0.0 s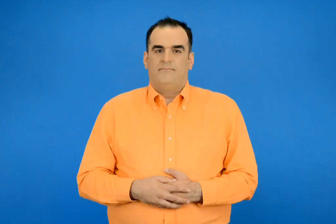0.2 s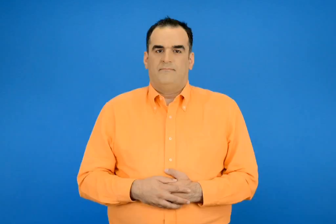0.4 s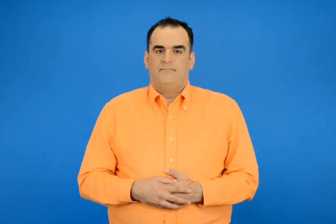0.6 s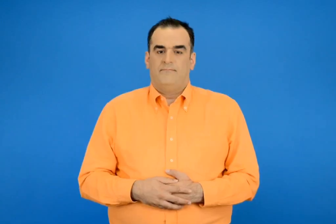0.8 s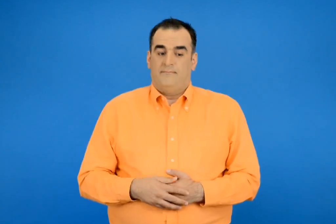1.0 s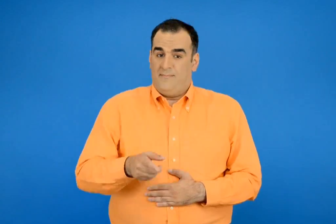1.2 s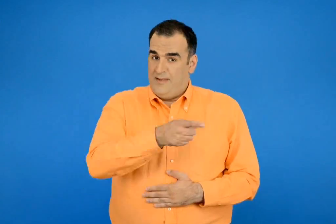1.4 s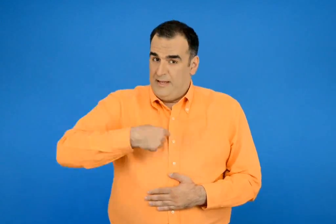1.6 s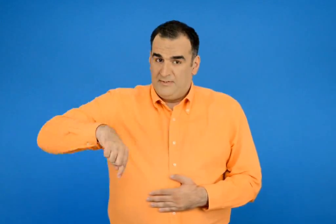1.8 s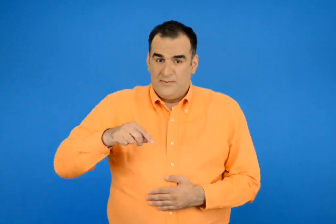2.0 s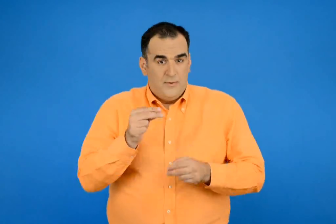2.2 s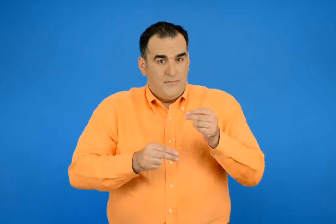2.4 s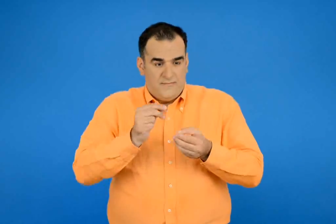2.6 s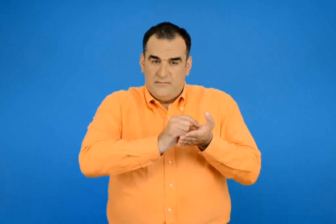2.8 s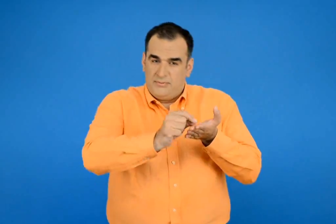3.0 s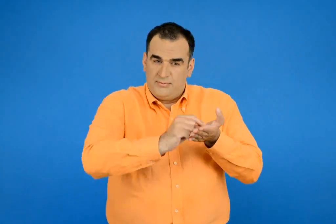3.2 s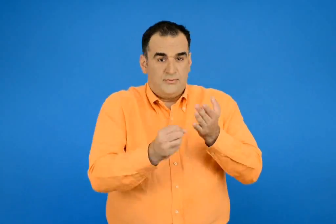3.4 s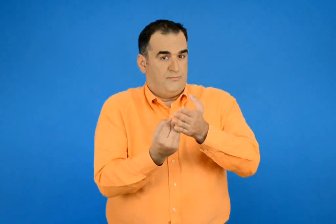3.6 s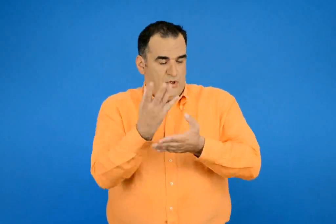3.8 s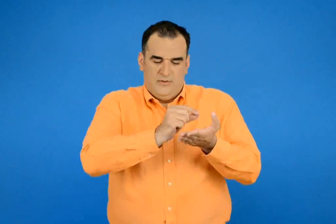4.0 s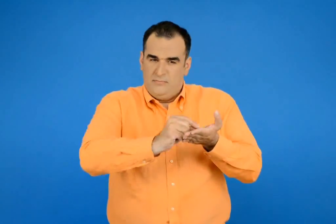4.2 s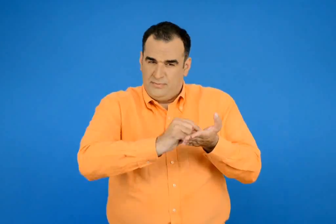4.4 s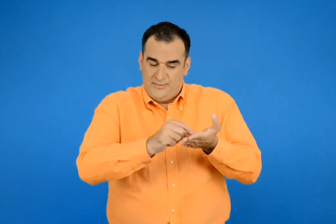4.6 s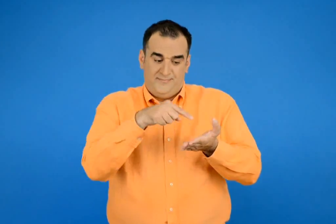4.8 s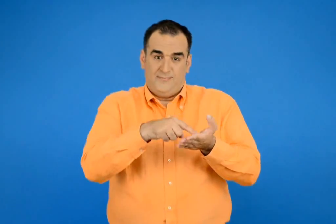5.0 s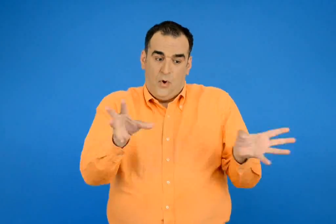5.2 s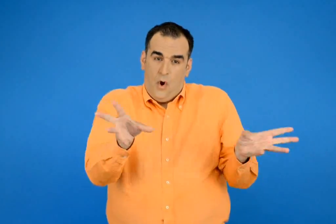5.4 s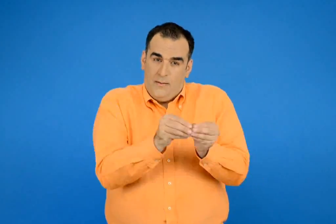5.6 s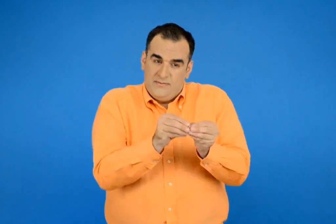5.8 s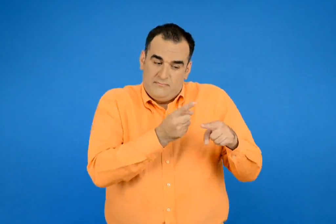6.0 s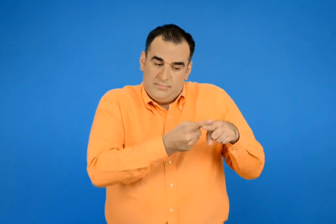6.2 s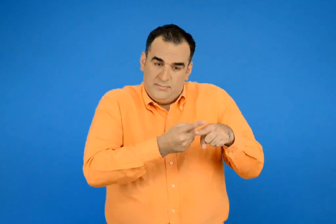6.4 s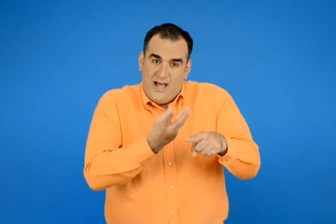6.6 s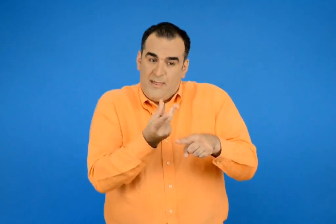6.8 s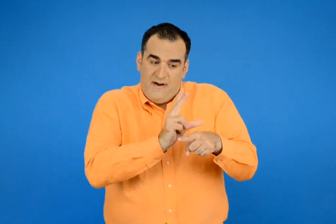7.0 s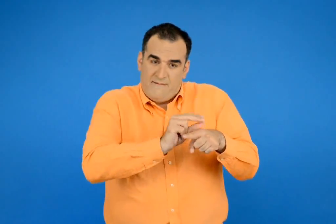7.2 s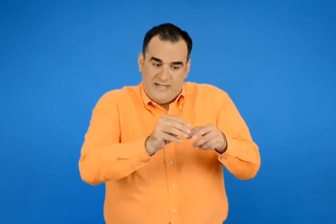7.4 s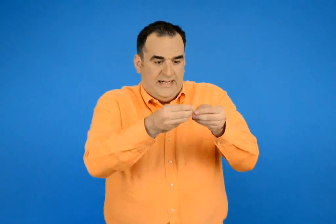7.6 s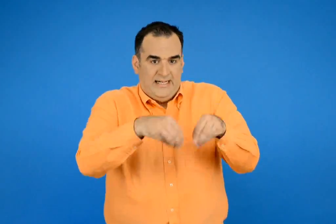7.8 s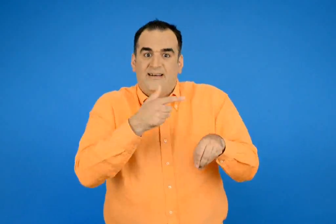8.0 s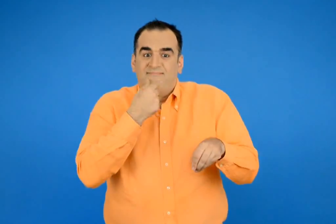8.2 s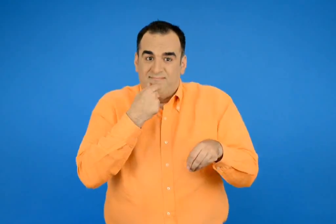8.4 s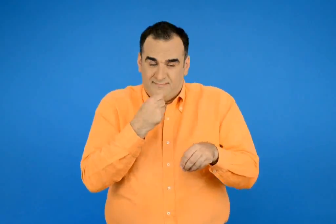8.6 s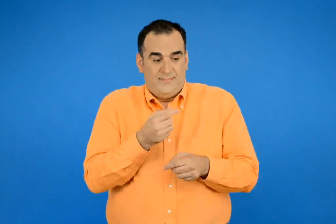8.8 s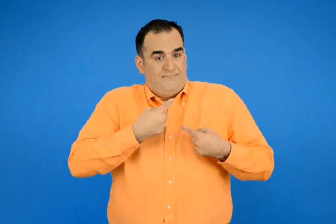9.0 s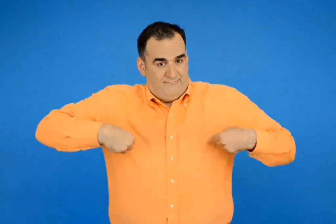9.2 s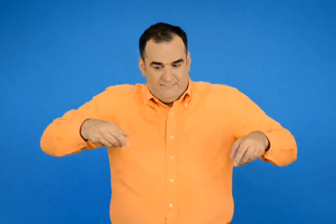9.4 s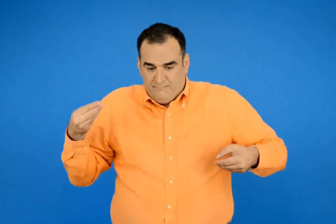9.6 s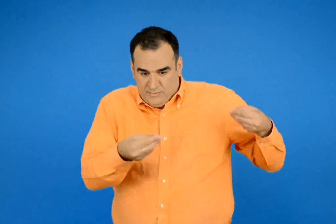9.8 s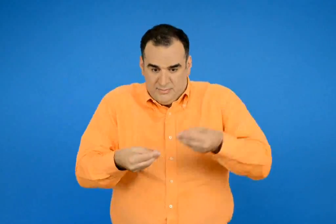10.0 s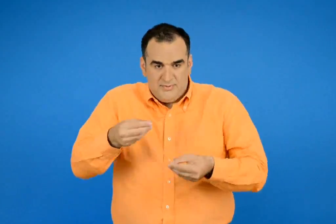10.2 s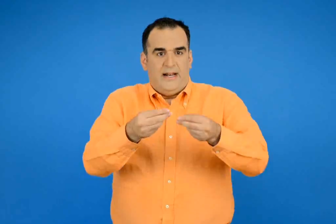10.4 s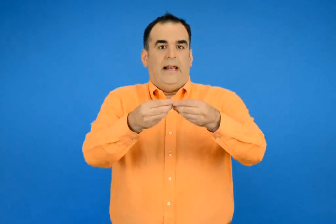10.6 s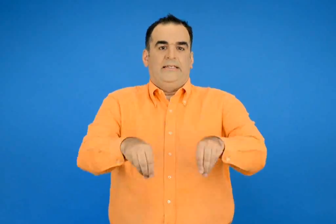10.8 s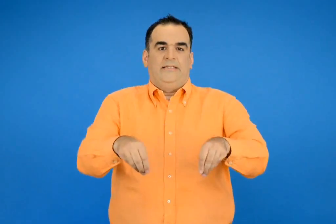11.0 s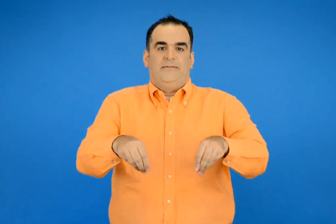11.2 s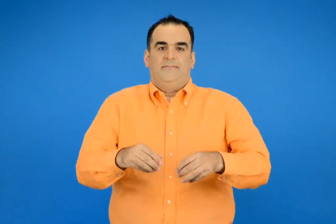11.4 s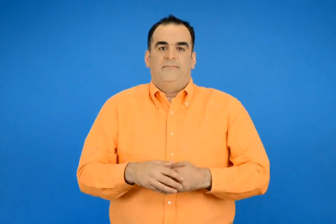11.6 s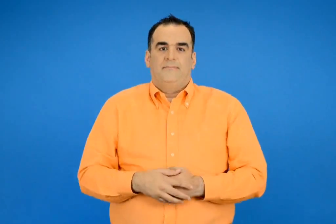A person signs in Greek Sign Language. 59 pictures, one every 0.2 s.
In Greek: φτιάχνουμε κι εμεις ένα πρόβλημα που μπορεί να λυθεί με πρόσθεση ίδιων αριθμών προτείνουμε τη λύση του
